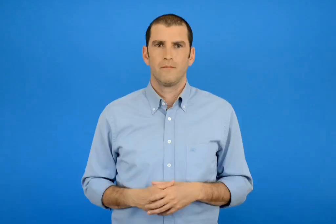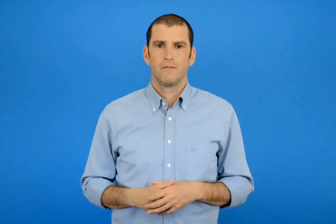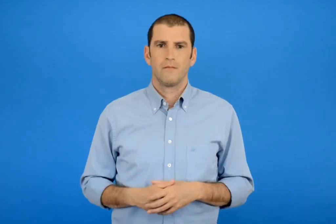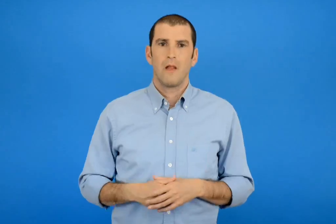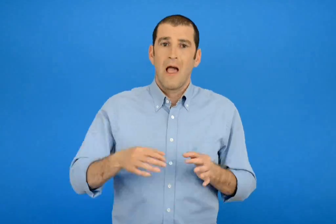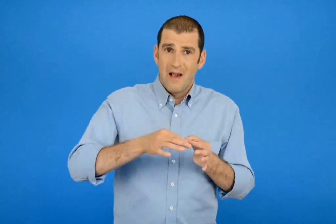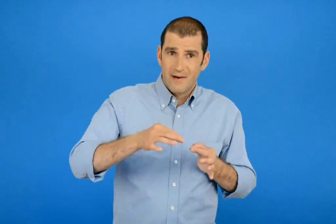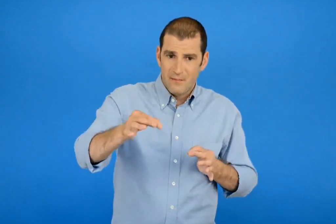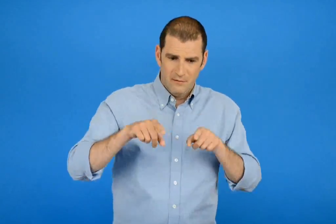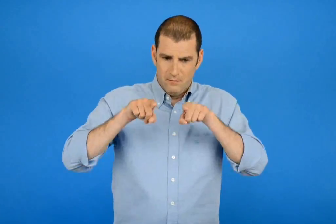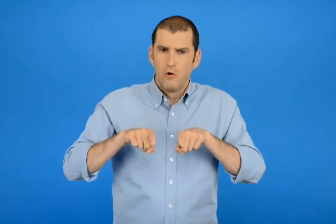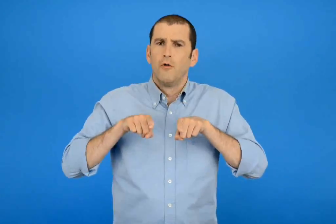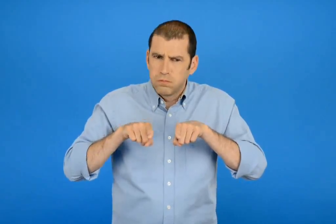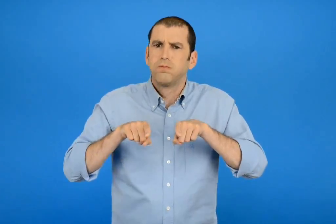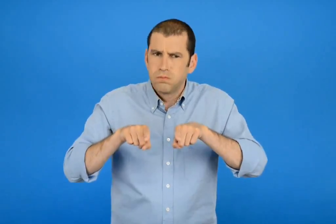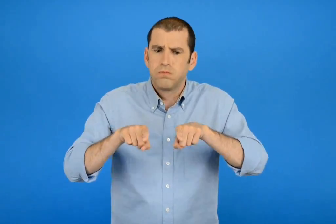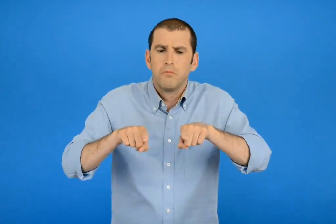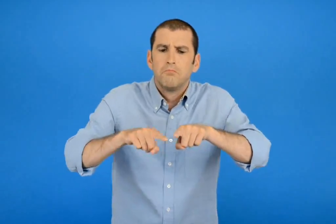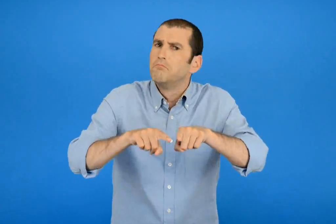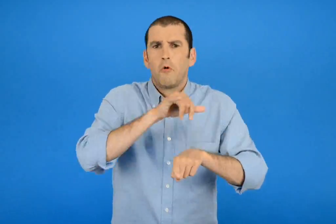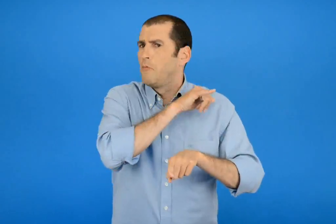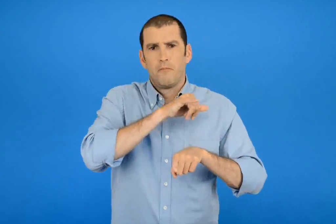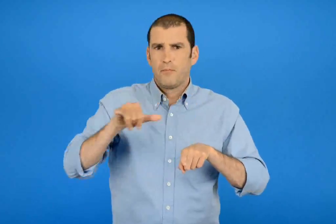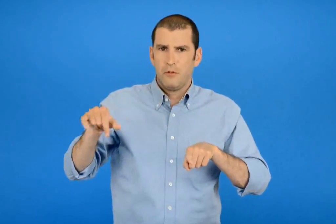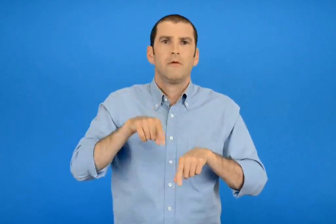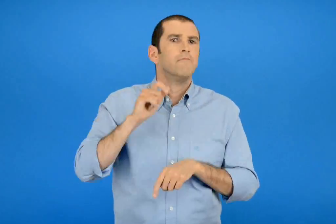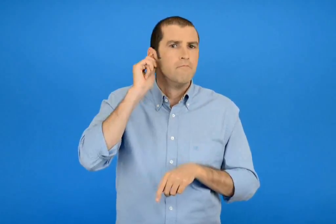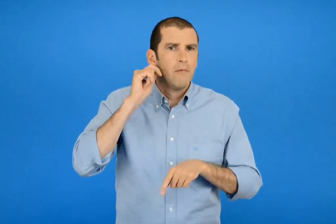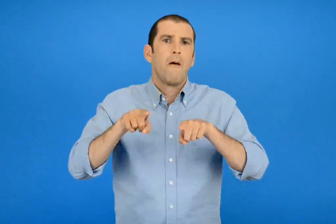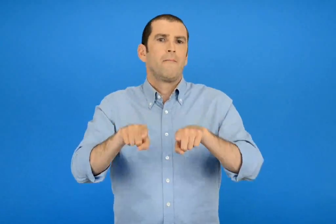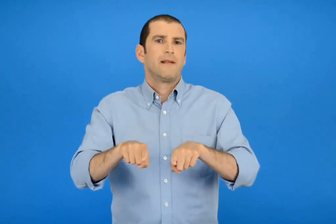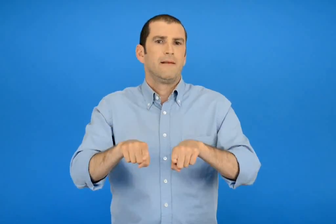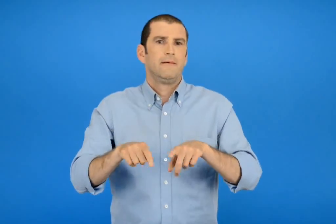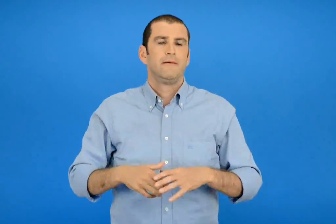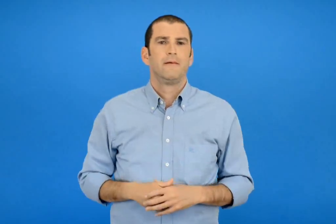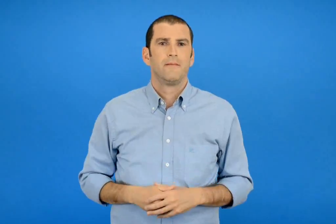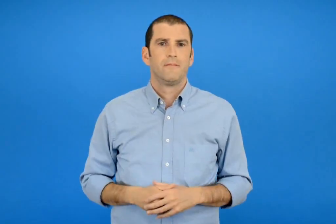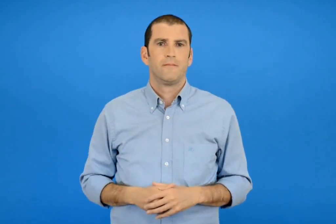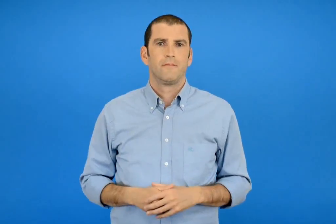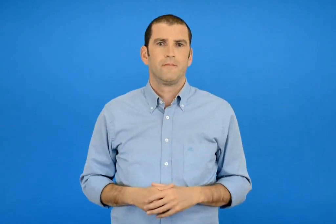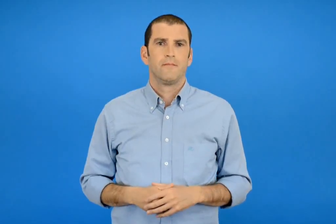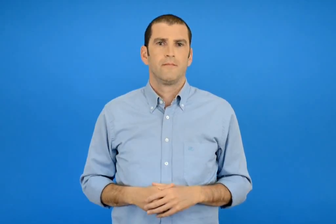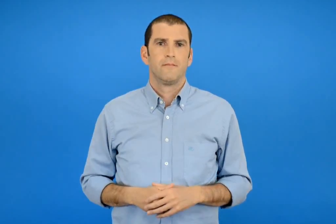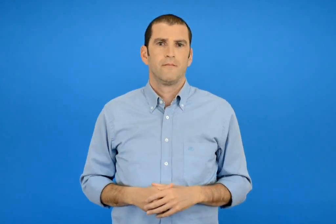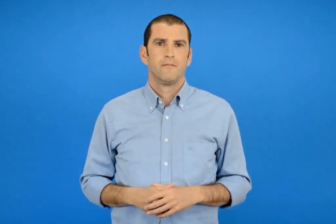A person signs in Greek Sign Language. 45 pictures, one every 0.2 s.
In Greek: οι γραμμές που δε συναντιούνται όσο κι αν τις προεκτείνουμε με τον χάρακα λέγονται παράλληλες
